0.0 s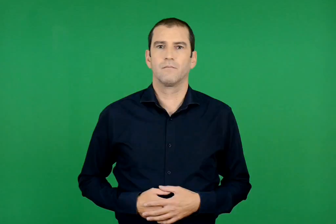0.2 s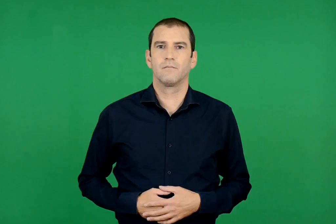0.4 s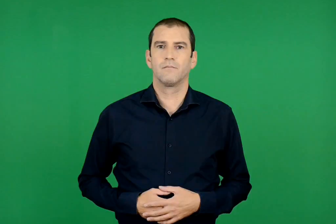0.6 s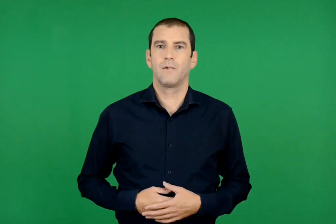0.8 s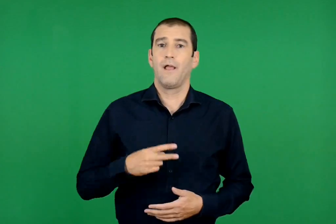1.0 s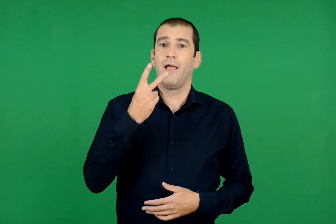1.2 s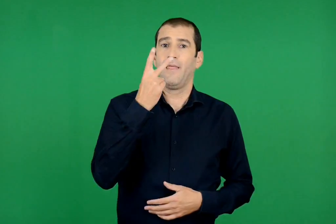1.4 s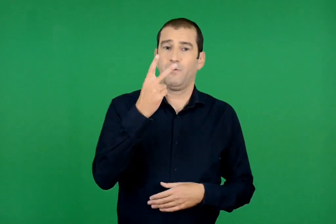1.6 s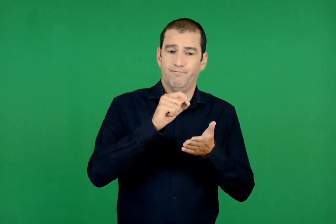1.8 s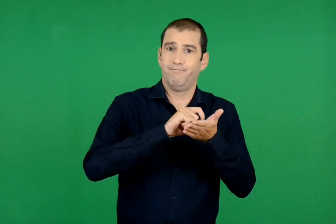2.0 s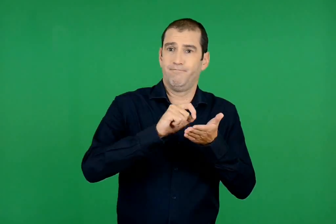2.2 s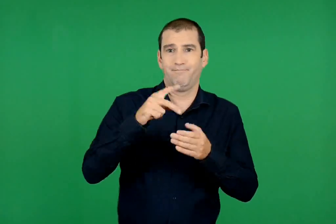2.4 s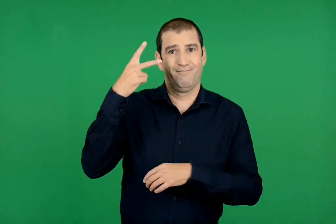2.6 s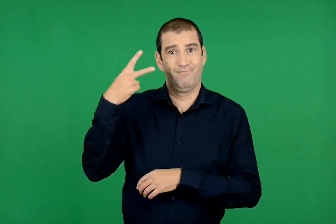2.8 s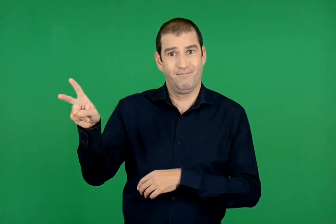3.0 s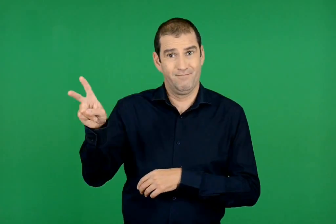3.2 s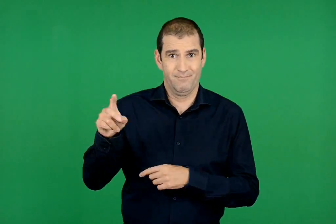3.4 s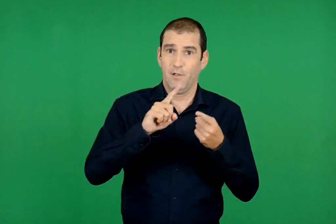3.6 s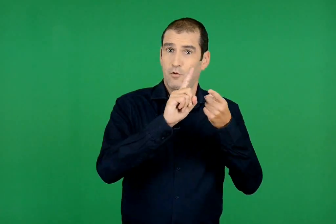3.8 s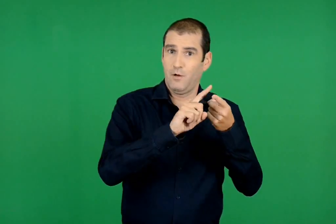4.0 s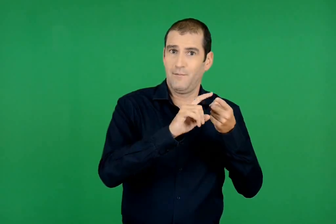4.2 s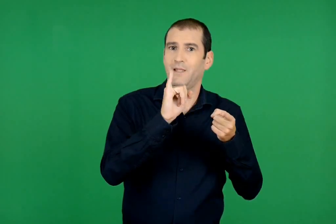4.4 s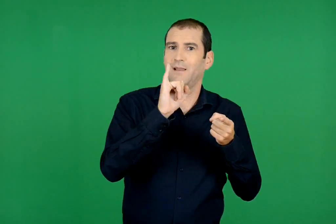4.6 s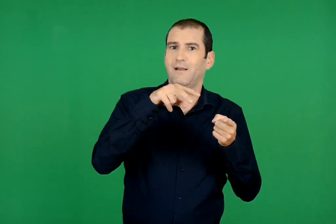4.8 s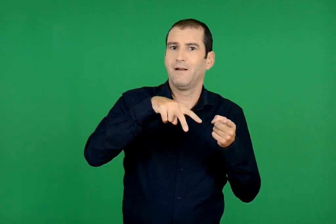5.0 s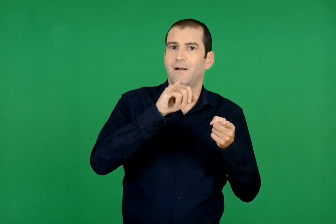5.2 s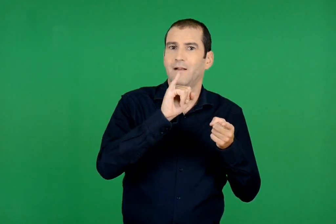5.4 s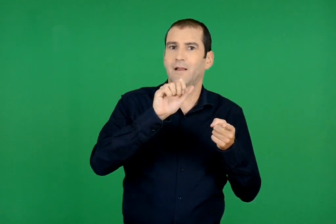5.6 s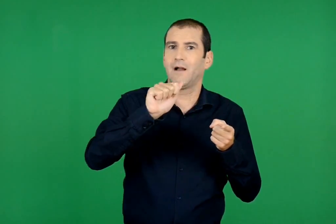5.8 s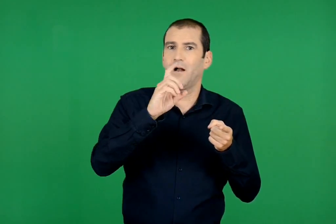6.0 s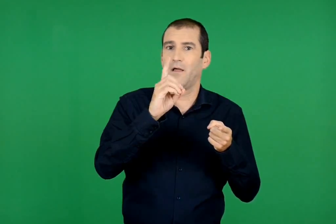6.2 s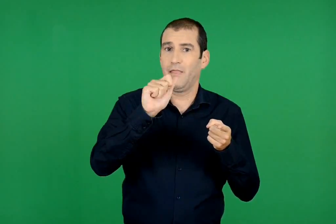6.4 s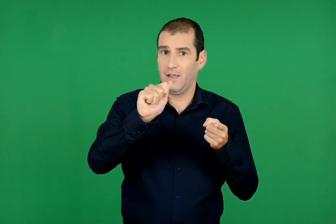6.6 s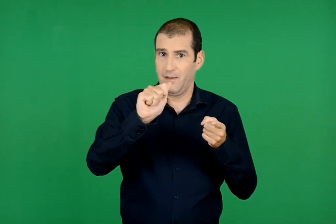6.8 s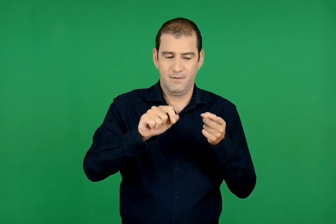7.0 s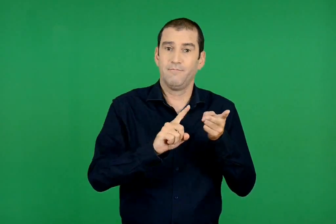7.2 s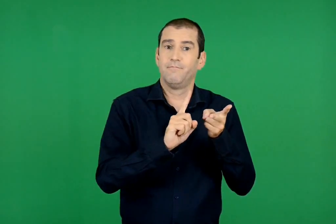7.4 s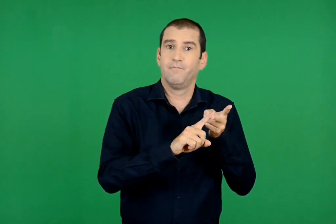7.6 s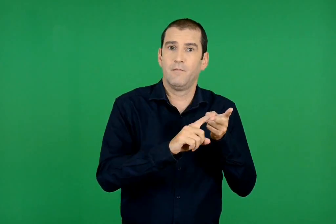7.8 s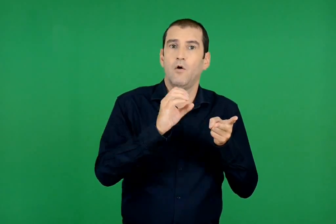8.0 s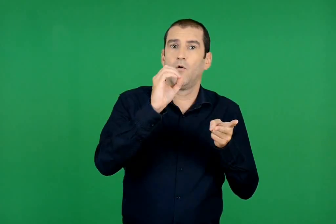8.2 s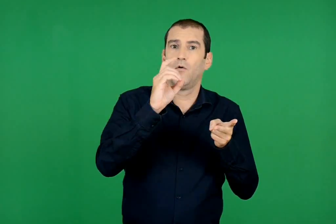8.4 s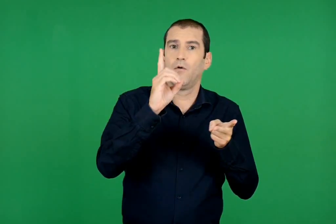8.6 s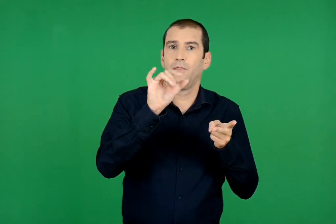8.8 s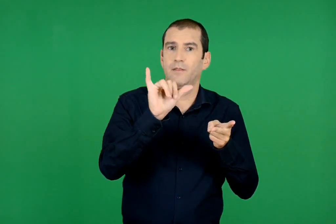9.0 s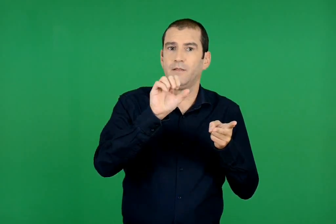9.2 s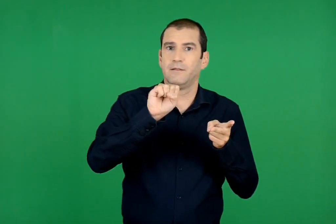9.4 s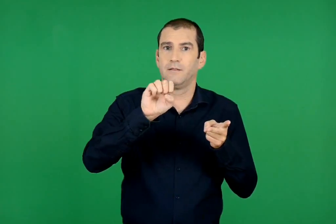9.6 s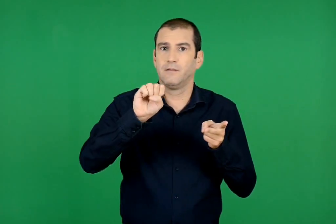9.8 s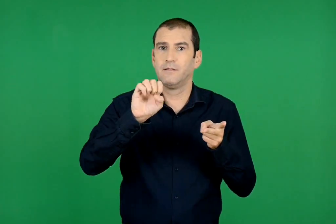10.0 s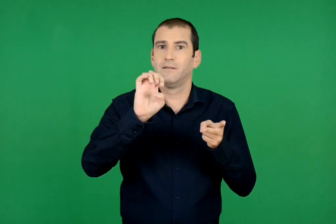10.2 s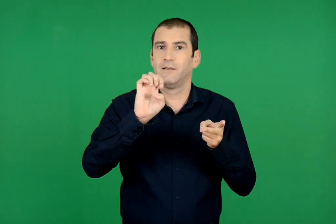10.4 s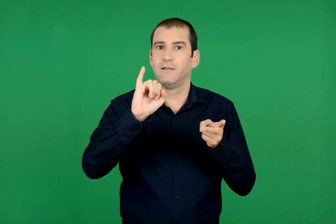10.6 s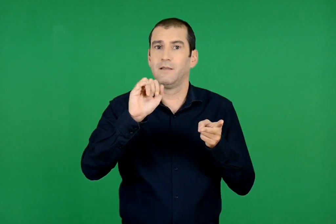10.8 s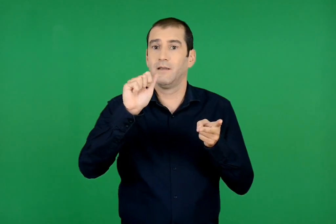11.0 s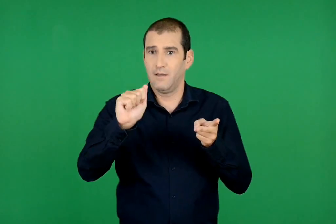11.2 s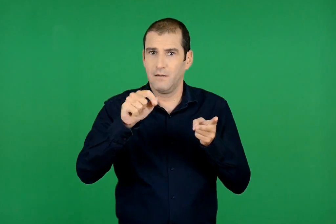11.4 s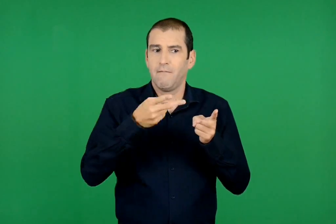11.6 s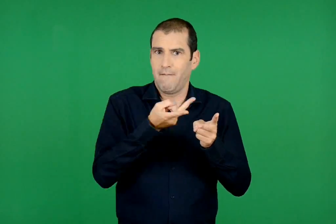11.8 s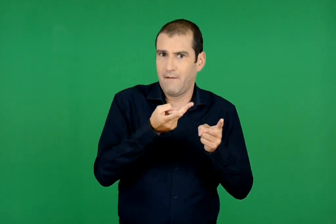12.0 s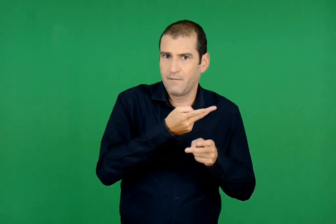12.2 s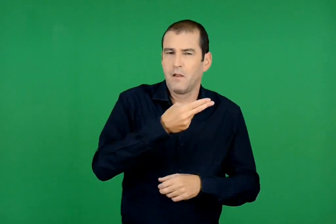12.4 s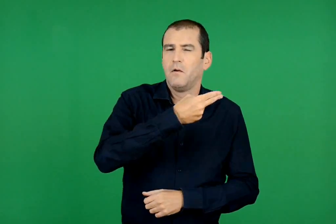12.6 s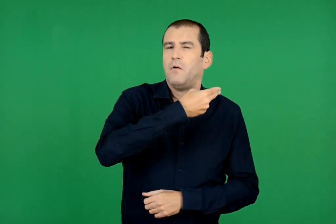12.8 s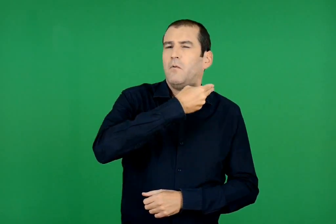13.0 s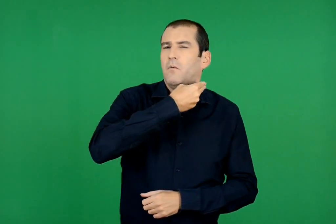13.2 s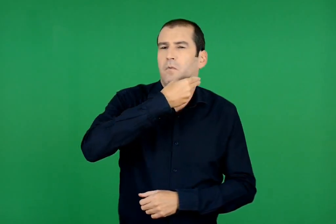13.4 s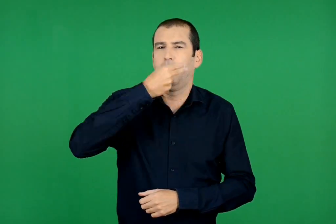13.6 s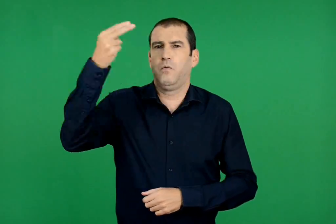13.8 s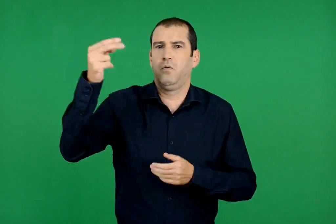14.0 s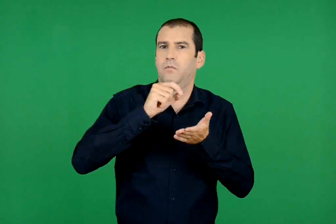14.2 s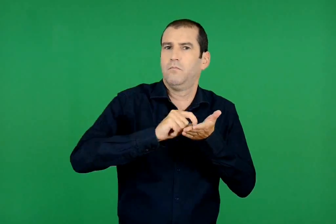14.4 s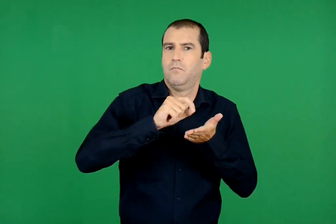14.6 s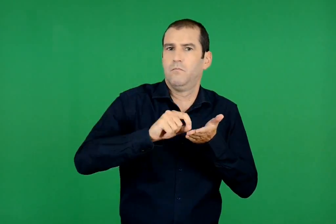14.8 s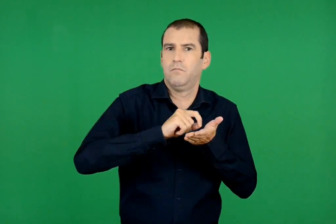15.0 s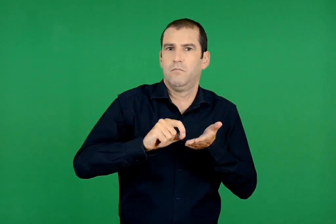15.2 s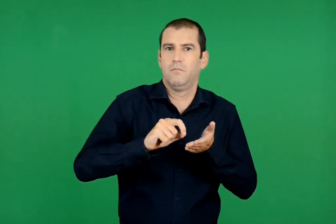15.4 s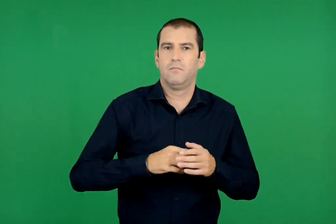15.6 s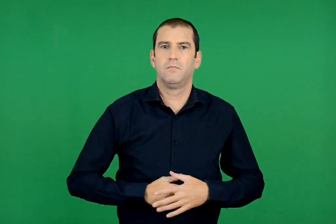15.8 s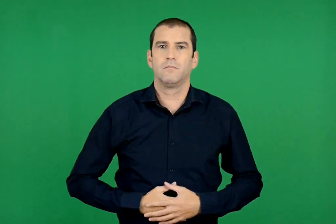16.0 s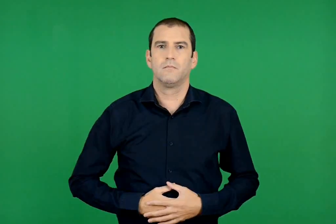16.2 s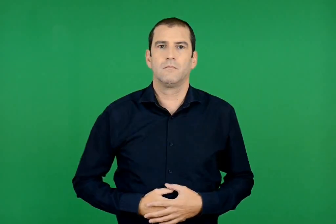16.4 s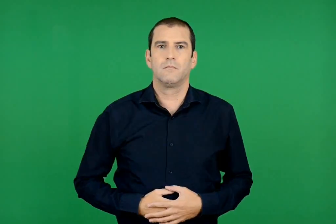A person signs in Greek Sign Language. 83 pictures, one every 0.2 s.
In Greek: τα δύο έπη του , η ιλιάδα και η οδύσσεια , θεωρούνται αξεπέραστα έργα της τέχνης και του λόγου
